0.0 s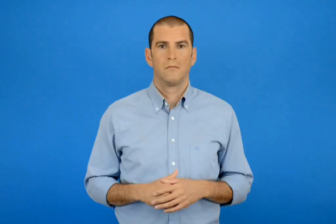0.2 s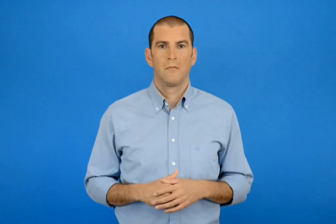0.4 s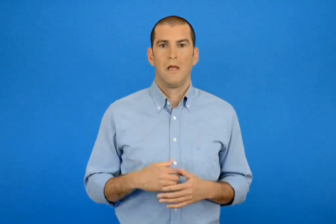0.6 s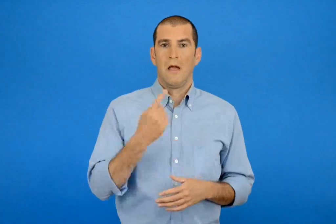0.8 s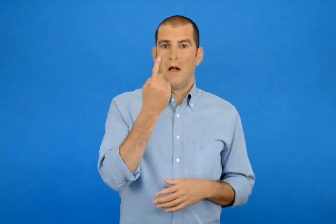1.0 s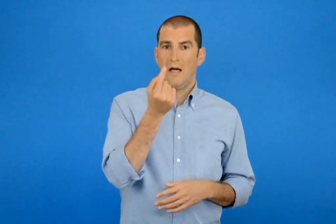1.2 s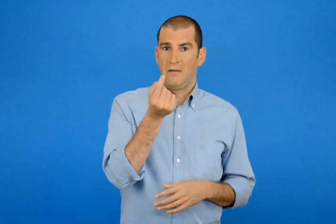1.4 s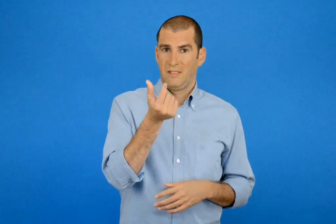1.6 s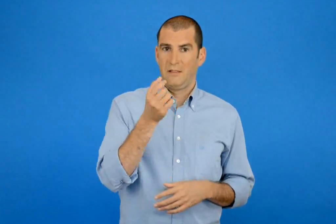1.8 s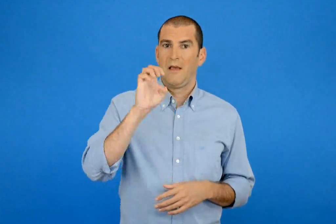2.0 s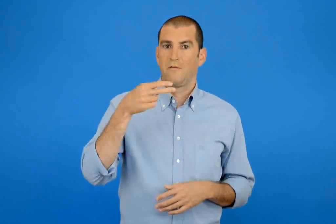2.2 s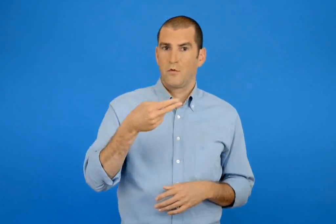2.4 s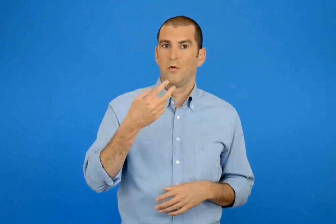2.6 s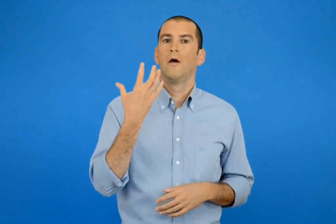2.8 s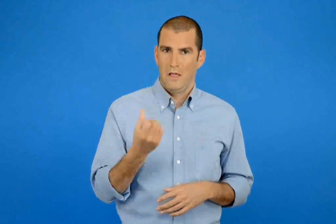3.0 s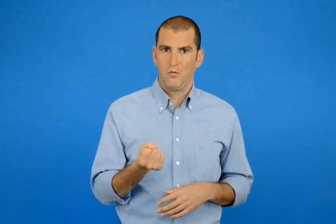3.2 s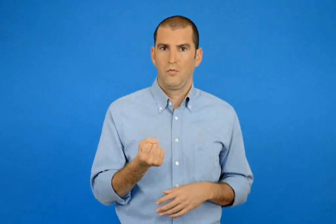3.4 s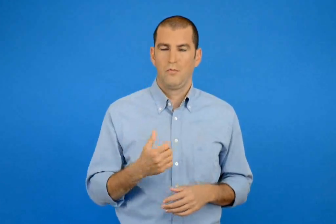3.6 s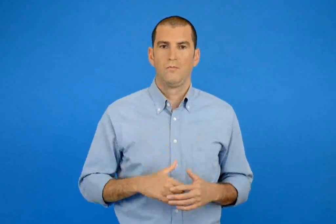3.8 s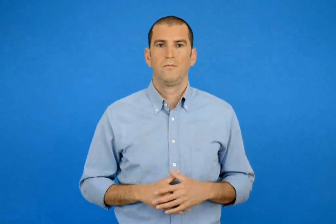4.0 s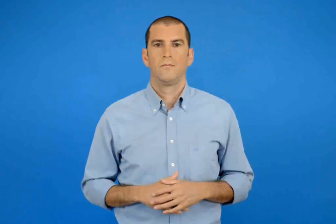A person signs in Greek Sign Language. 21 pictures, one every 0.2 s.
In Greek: έχω ενάμισι €
